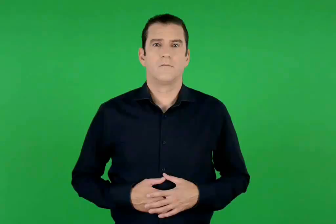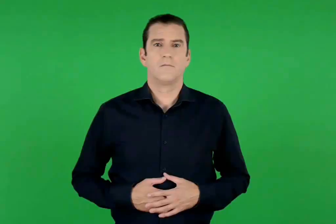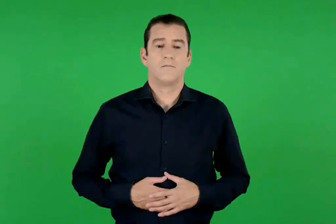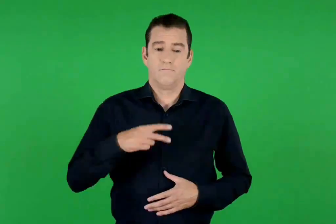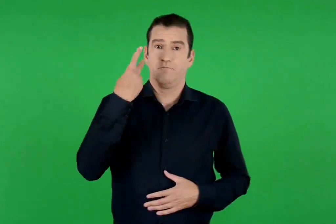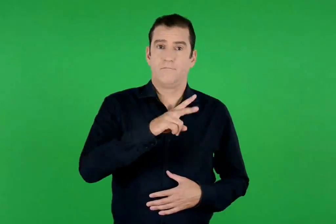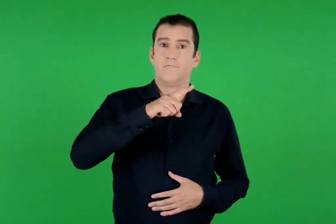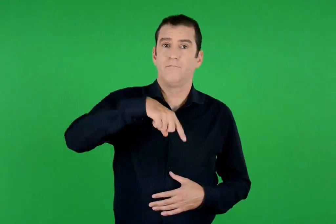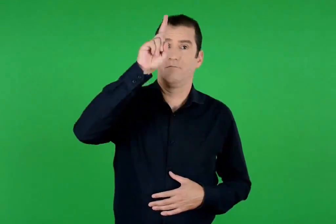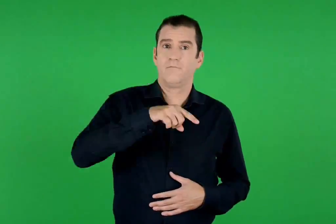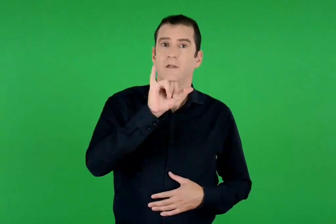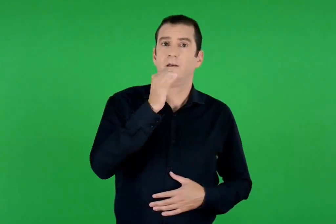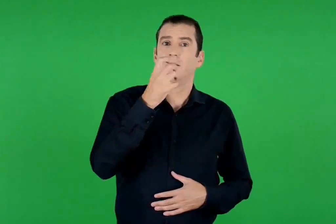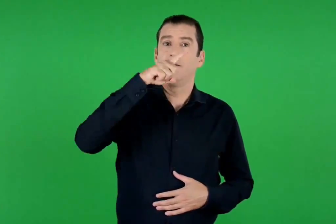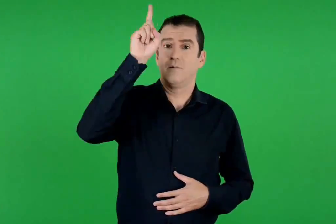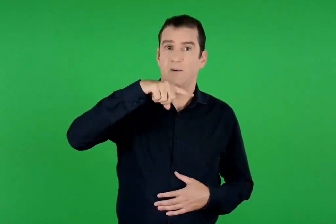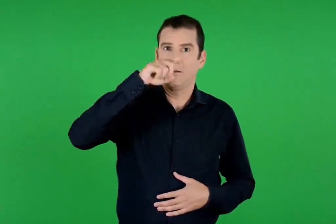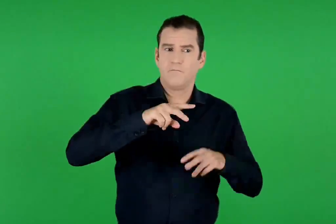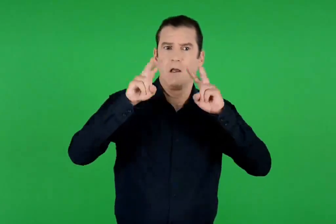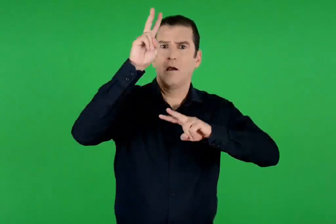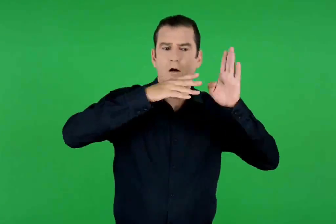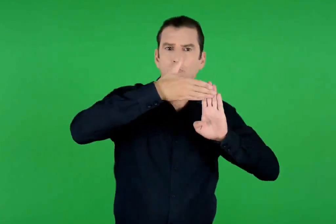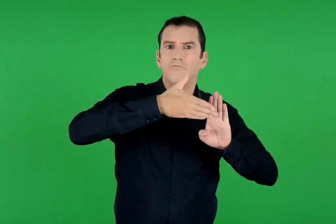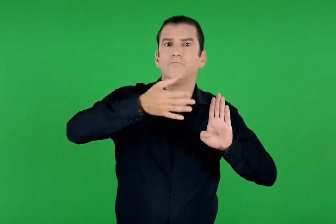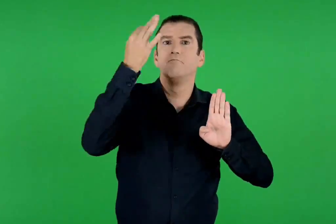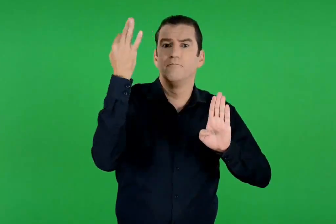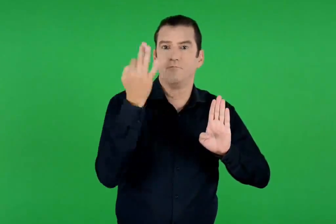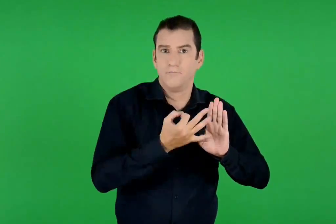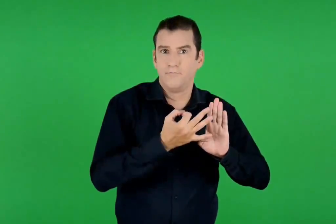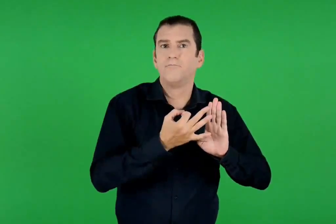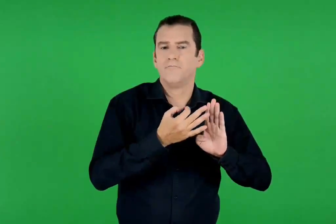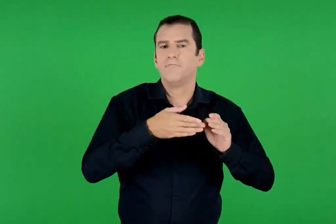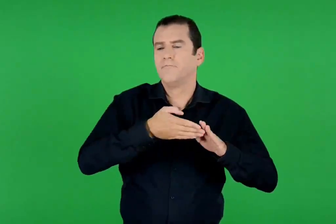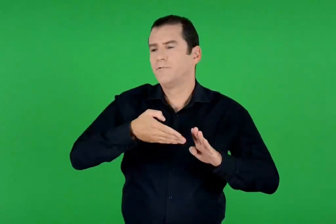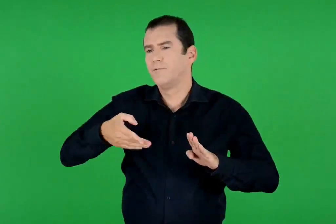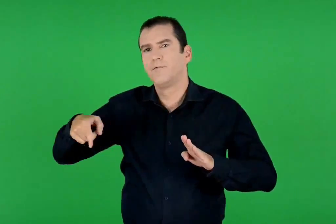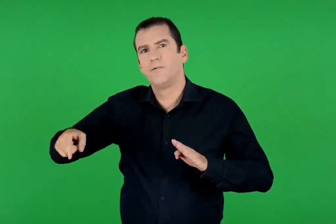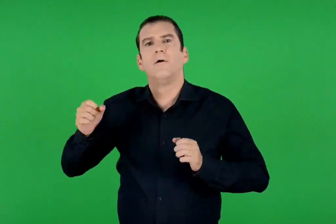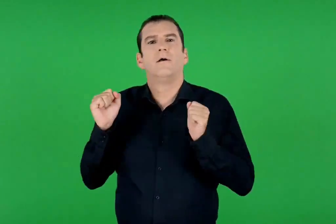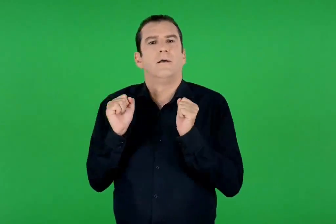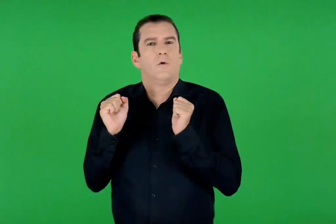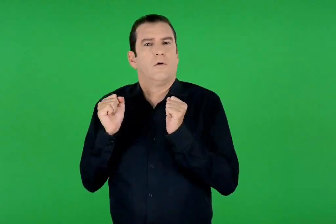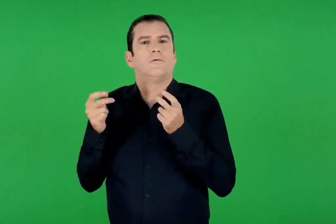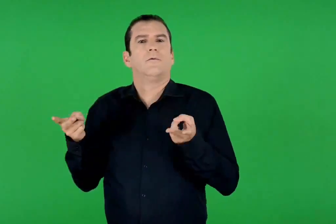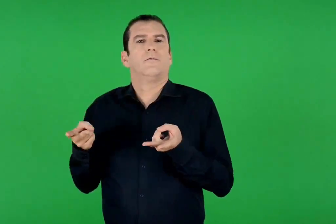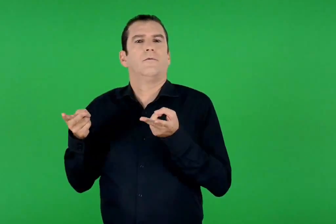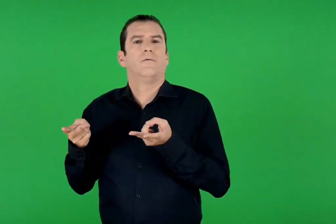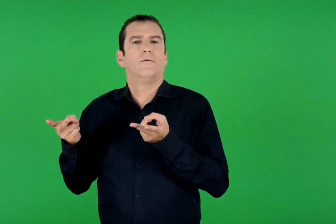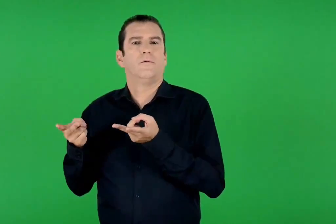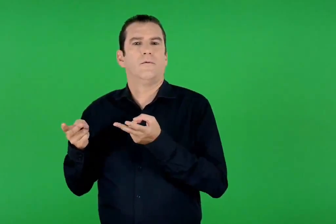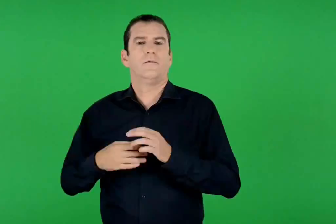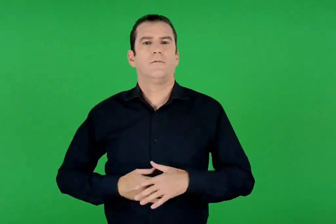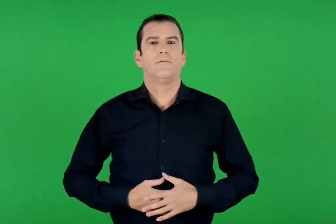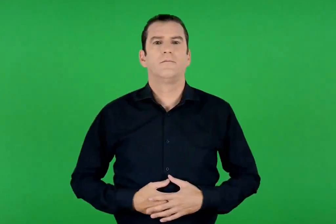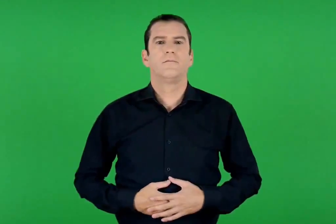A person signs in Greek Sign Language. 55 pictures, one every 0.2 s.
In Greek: καλοκαίρια της παπαντής , μαρτιάτικος χειμώνας
